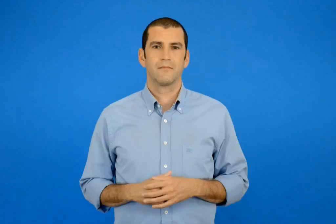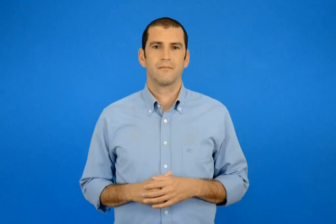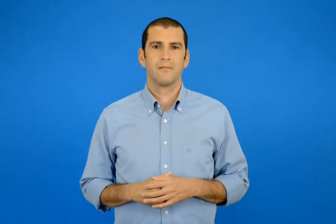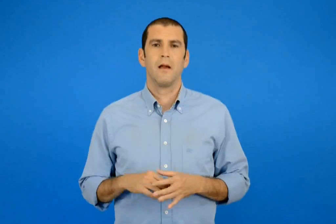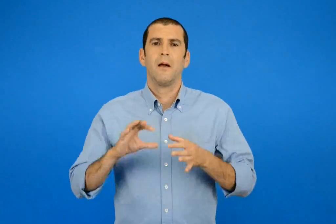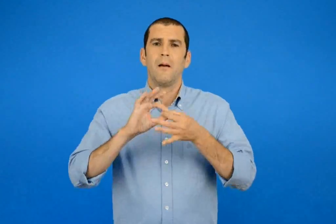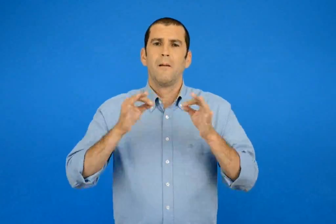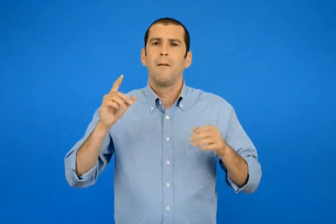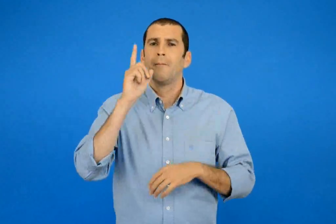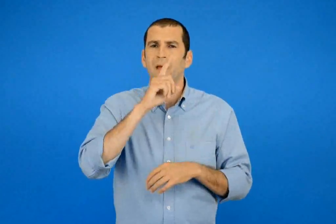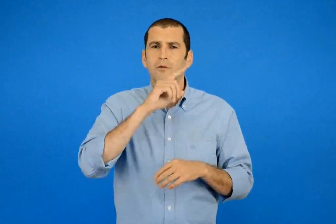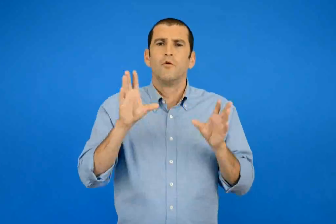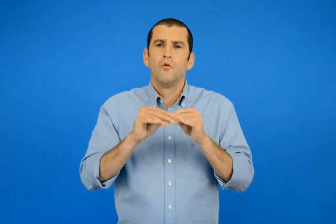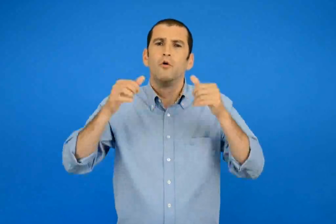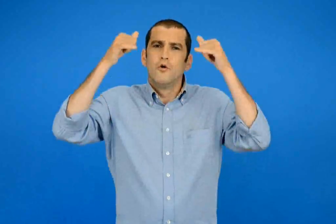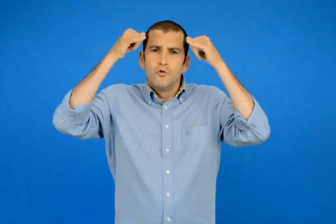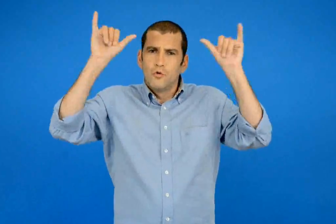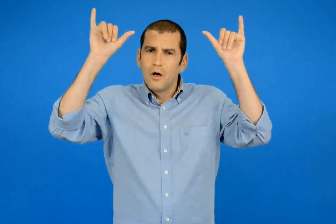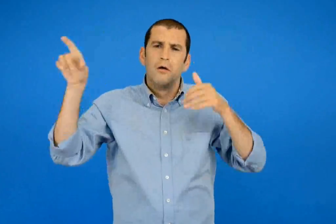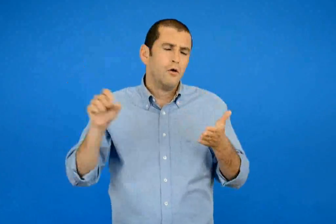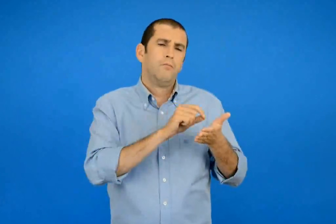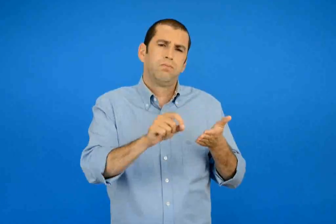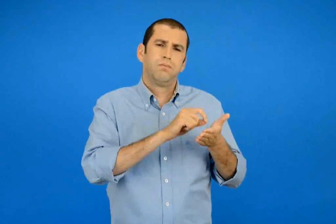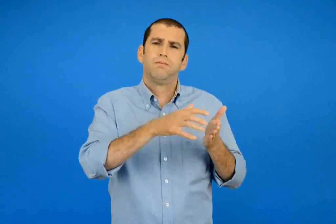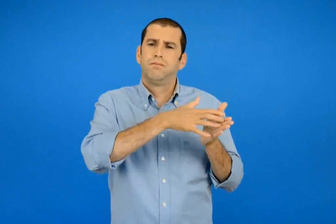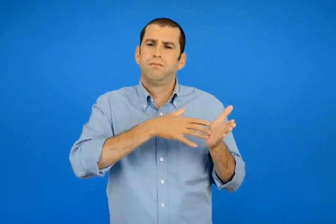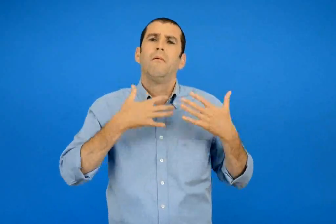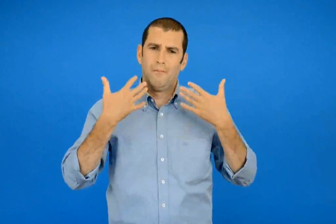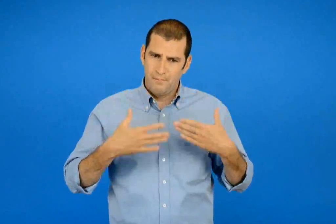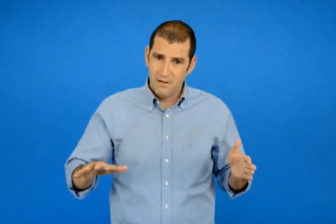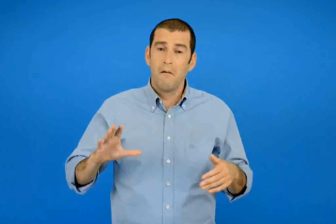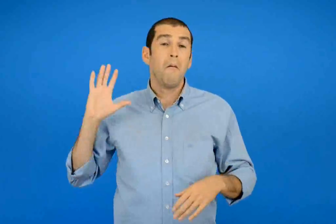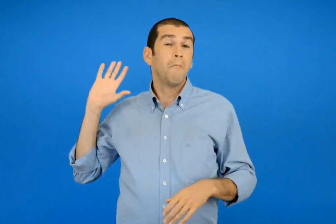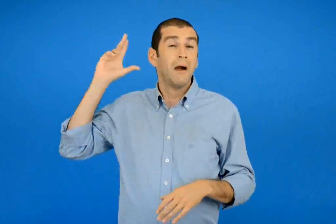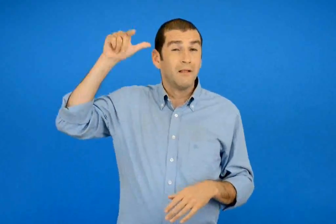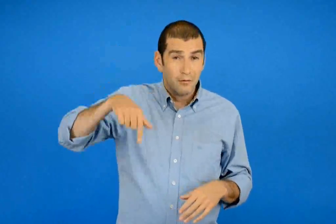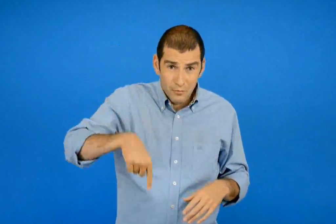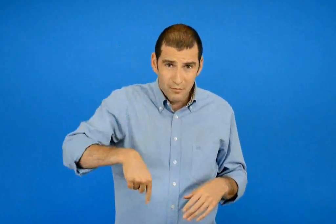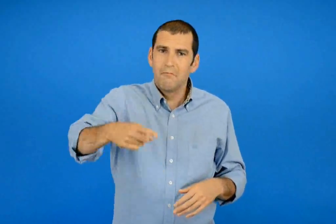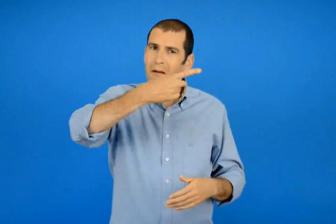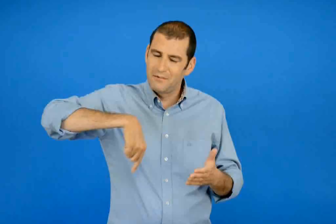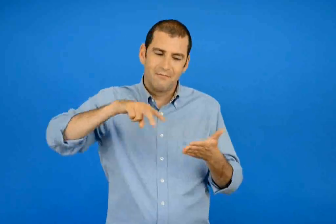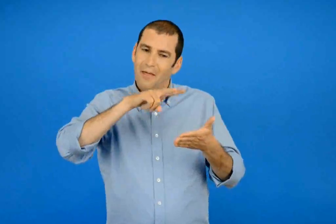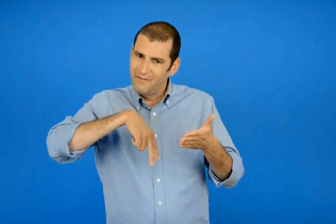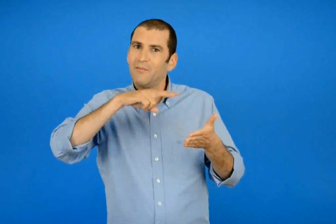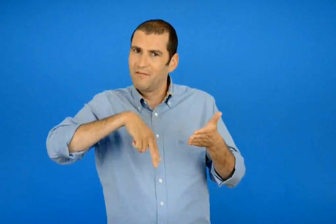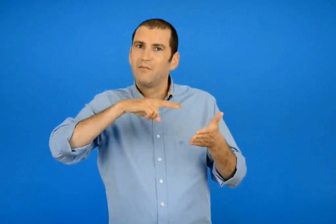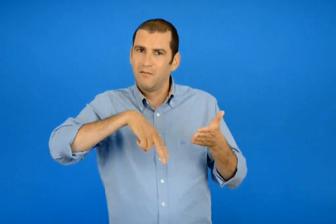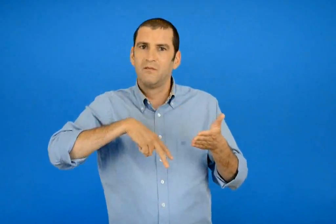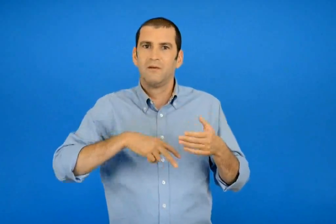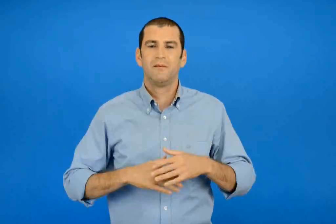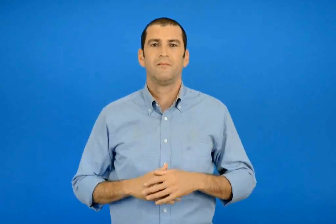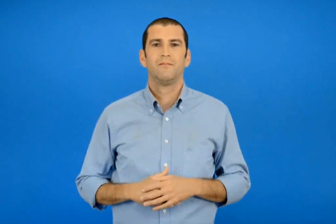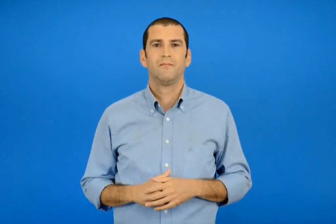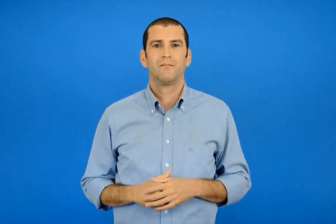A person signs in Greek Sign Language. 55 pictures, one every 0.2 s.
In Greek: έγραψε μύθους με ζώα τους οποίους διαβάζουμε μέχρι σήμερα
